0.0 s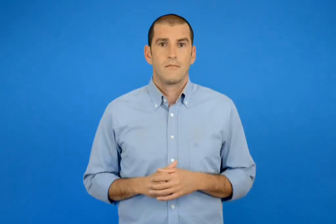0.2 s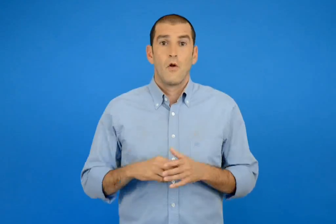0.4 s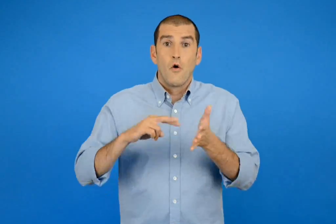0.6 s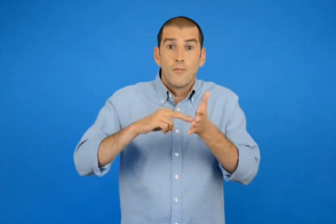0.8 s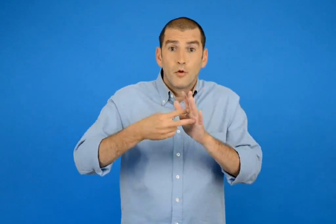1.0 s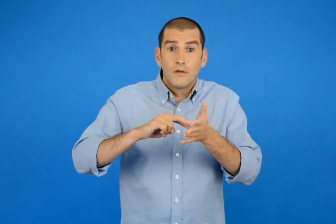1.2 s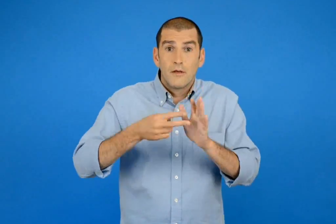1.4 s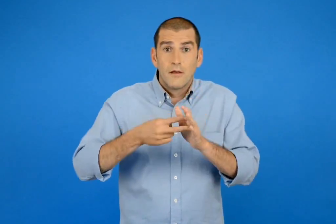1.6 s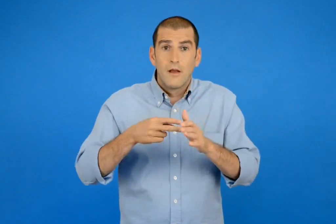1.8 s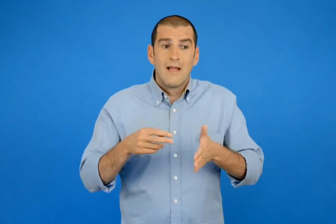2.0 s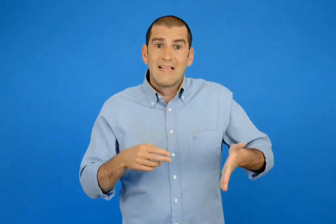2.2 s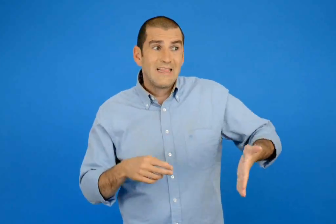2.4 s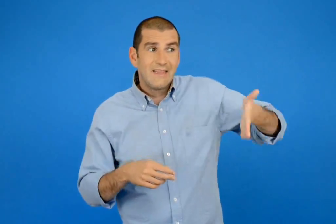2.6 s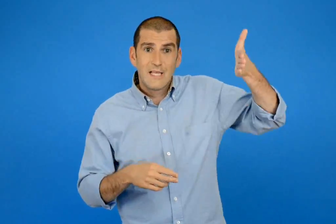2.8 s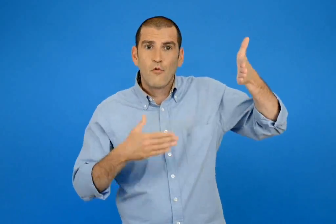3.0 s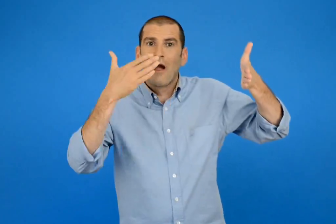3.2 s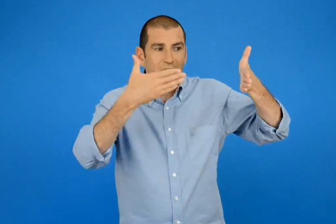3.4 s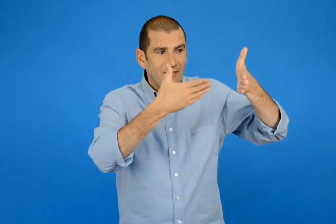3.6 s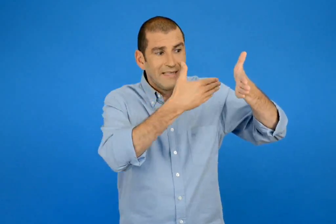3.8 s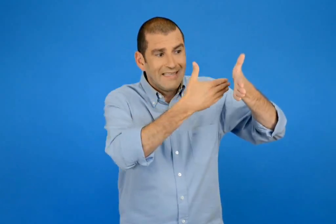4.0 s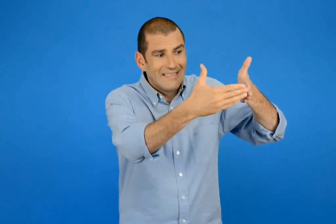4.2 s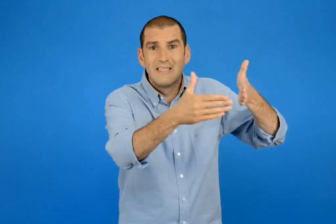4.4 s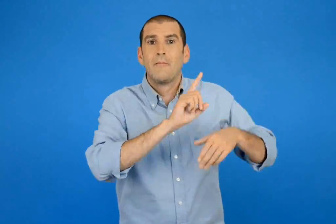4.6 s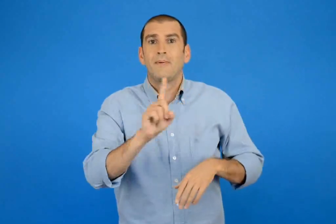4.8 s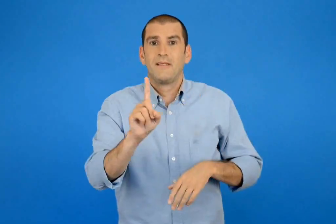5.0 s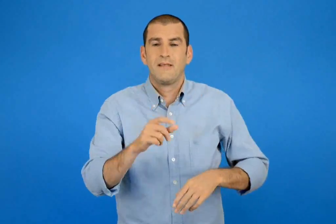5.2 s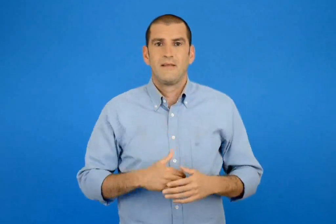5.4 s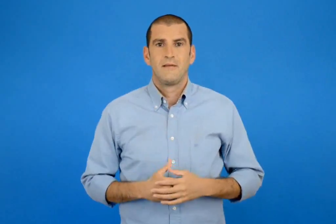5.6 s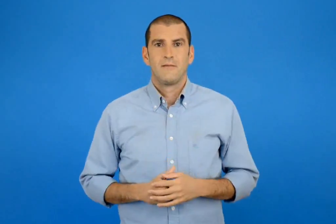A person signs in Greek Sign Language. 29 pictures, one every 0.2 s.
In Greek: πρόσεχε να μη χτυπήσει ο καθρέφτης στον τοίχο
